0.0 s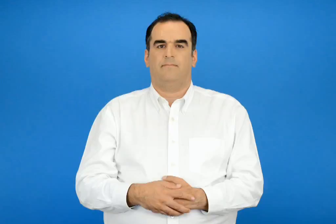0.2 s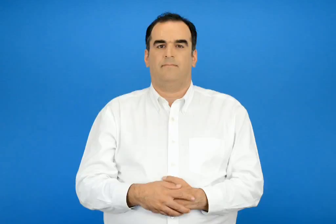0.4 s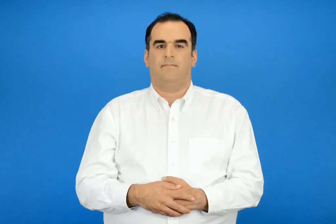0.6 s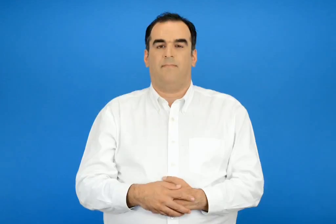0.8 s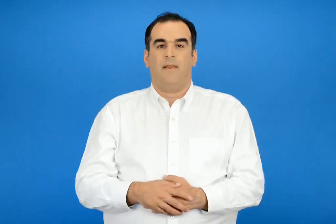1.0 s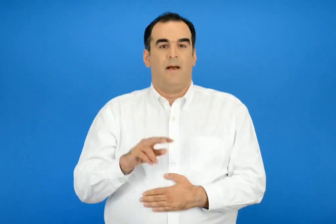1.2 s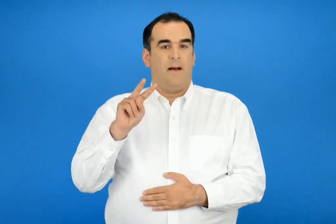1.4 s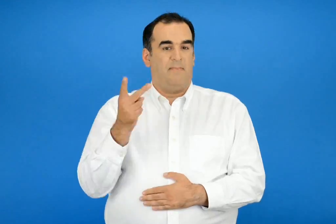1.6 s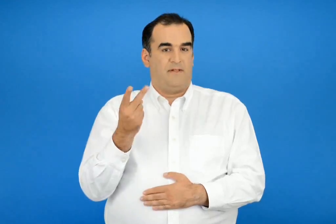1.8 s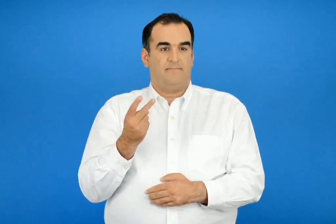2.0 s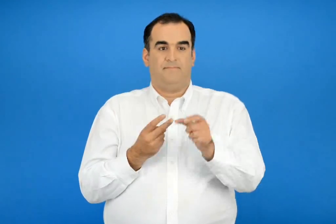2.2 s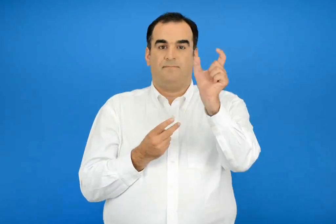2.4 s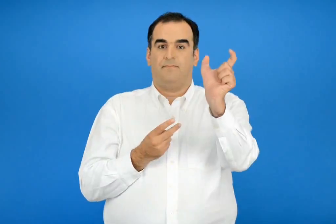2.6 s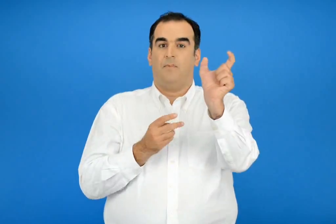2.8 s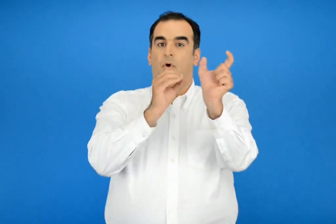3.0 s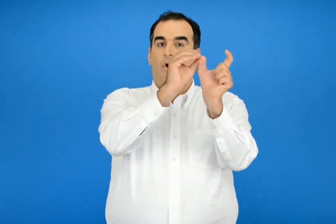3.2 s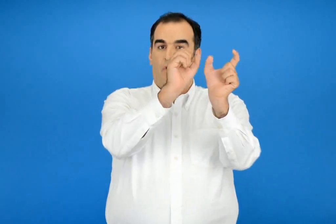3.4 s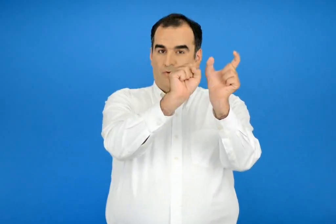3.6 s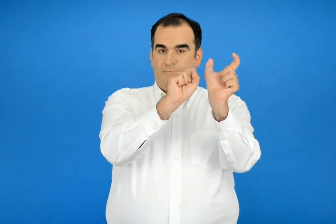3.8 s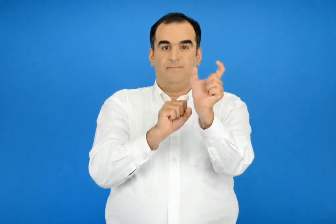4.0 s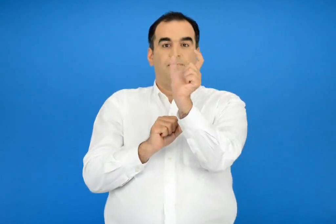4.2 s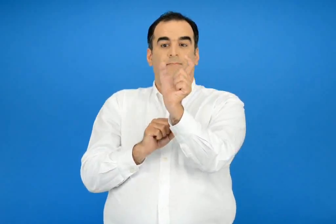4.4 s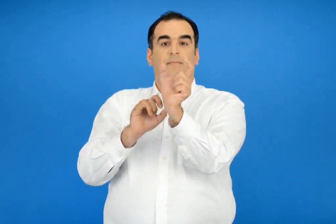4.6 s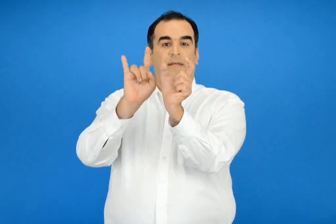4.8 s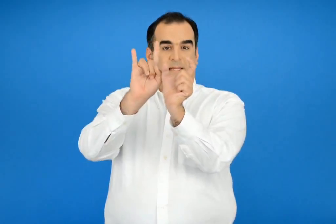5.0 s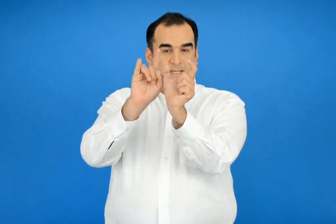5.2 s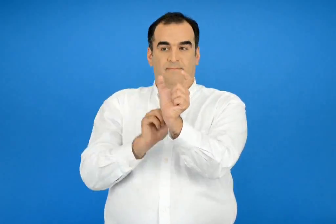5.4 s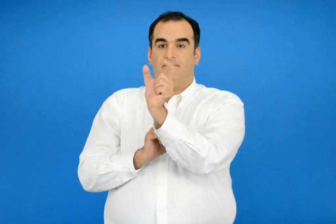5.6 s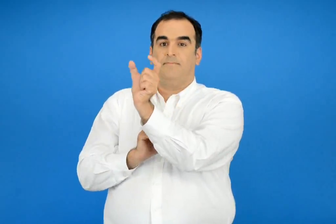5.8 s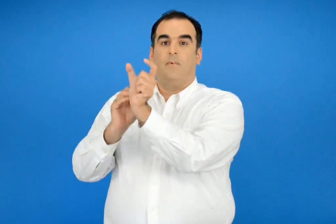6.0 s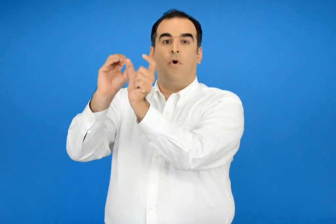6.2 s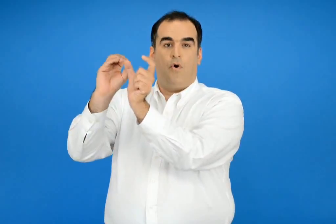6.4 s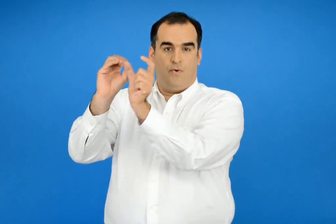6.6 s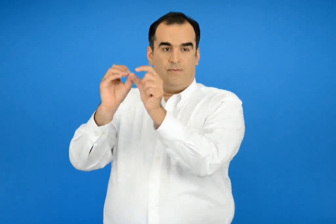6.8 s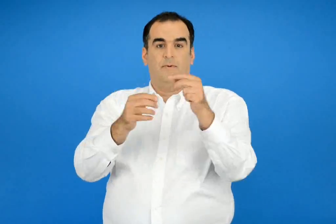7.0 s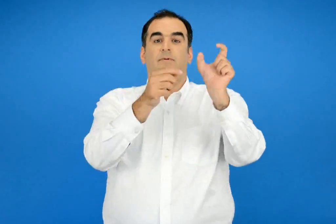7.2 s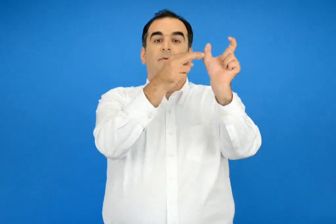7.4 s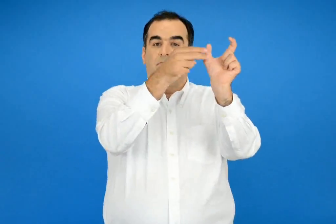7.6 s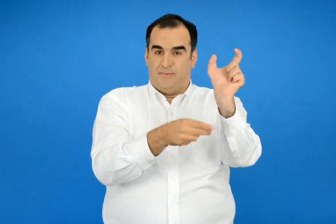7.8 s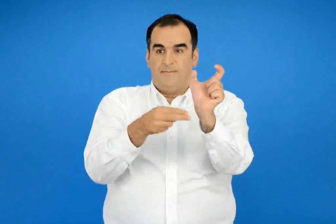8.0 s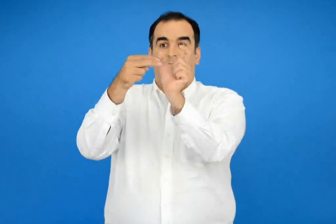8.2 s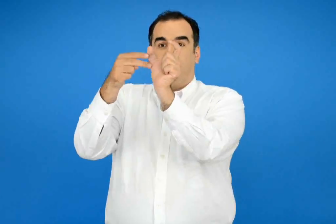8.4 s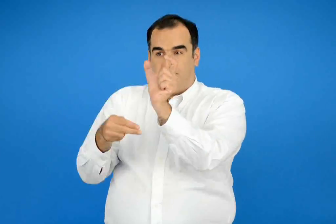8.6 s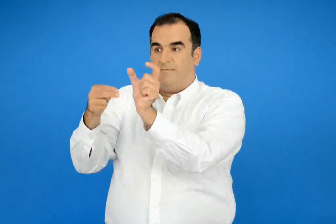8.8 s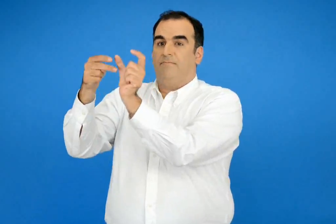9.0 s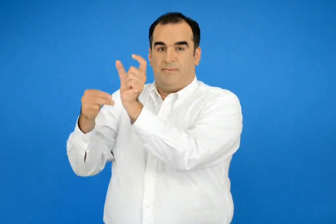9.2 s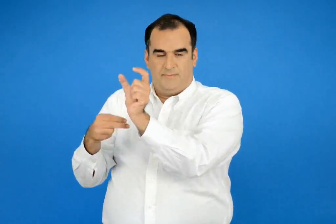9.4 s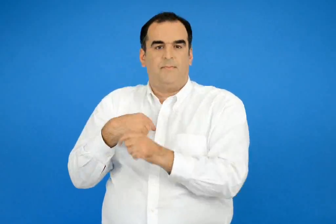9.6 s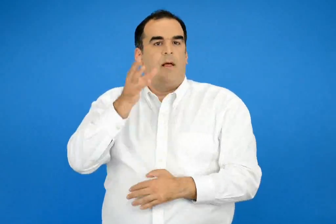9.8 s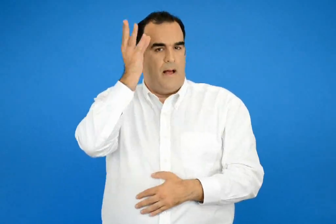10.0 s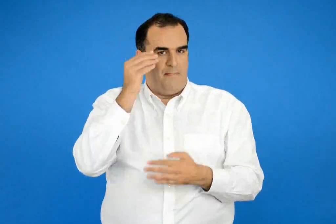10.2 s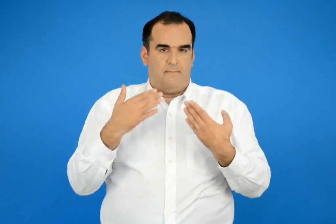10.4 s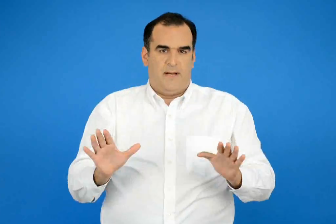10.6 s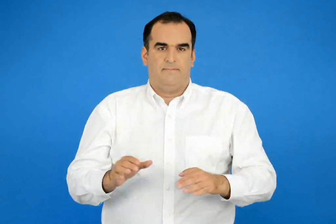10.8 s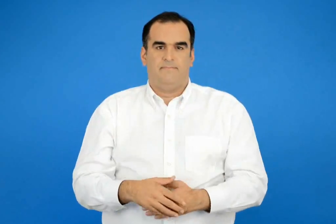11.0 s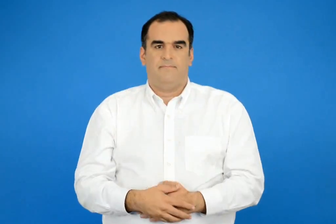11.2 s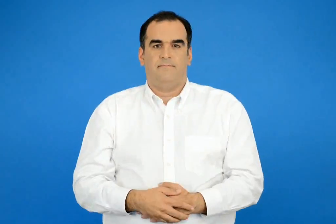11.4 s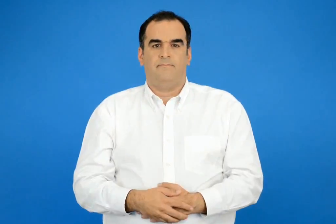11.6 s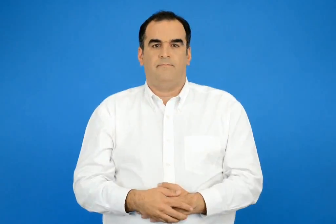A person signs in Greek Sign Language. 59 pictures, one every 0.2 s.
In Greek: έμαθα να κλίνω τα επίθετα σε ος η ο
